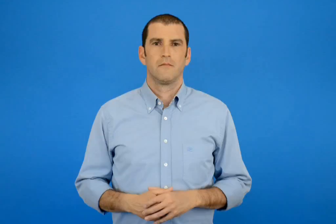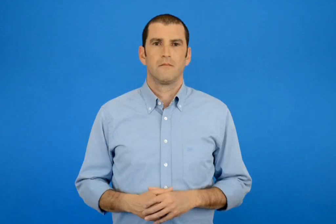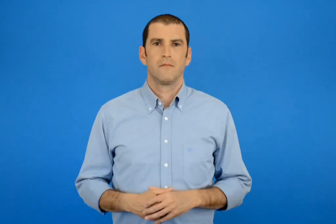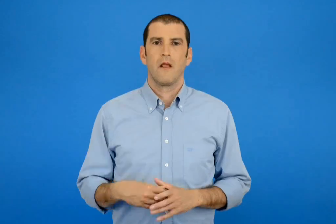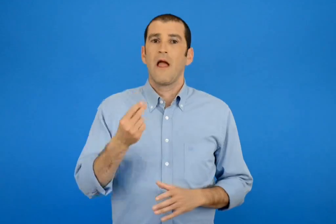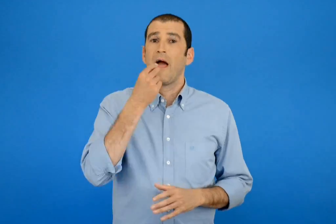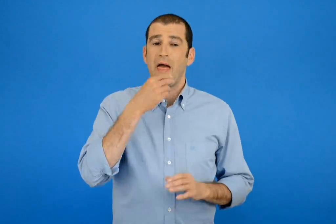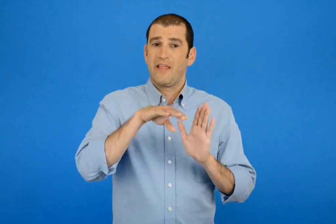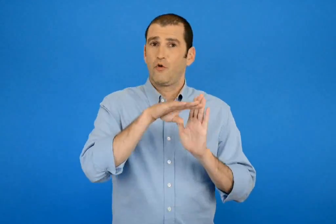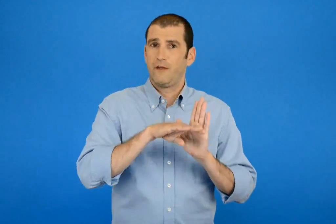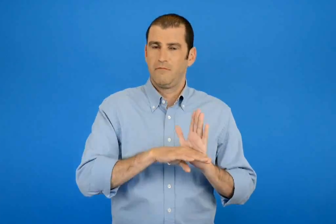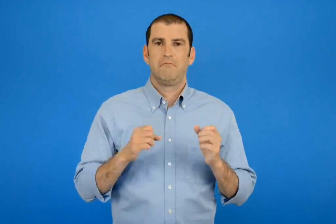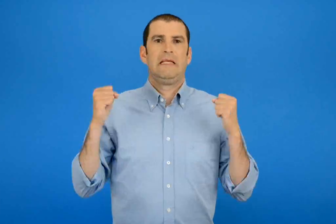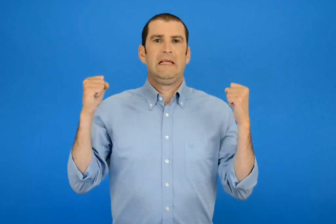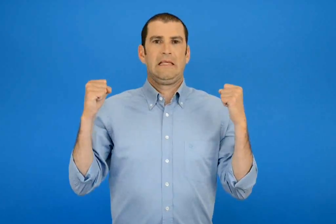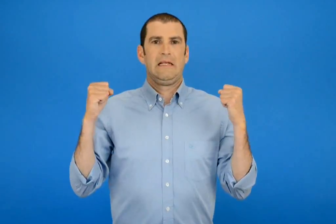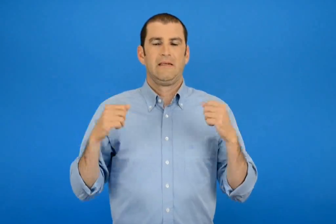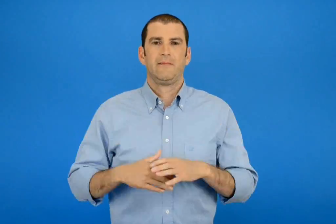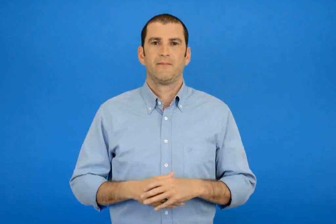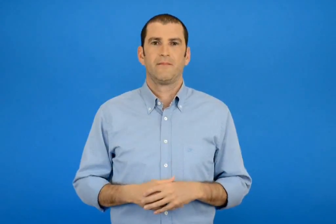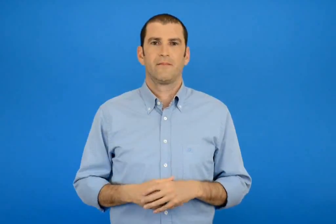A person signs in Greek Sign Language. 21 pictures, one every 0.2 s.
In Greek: υγιεινή διατροφή
